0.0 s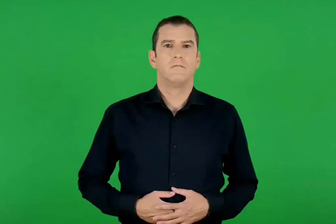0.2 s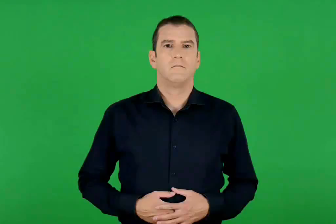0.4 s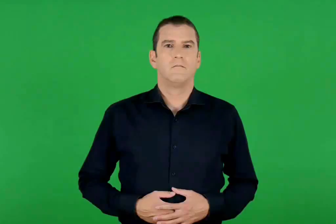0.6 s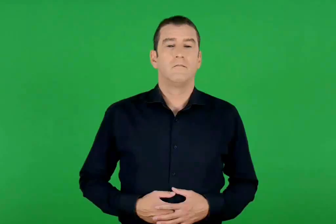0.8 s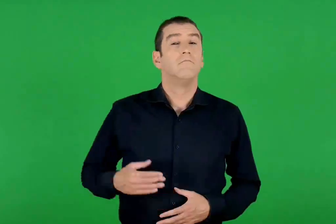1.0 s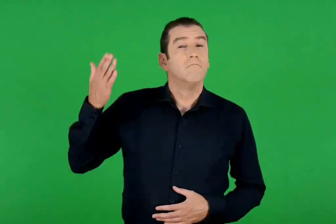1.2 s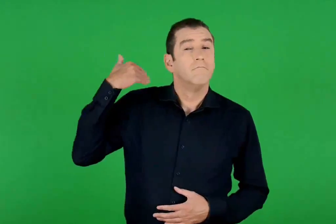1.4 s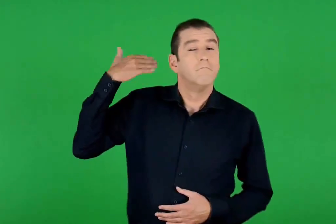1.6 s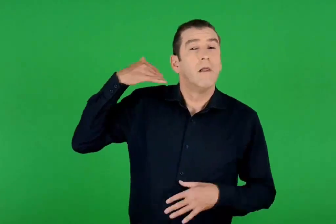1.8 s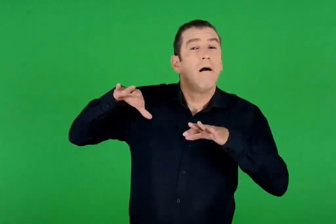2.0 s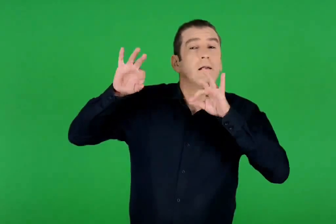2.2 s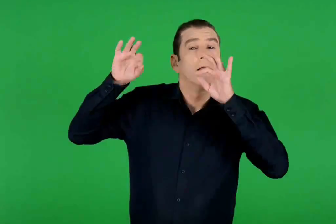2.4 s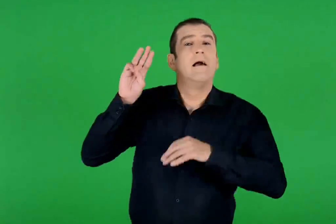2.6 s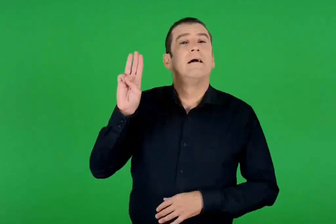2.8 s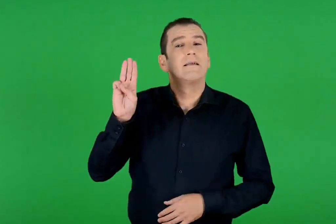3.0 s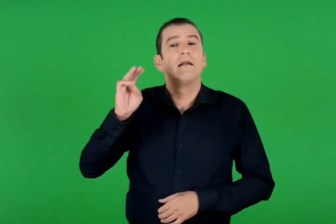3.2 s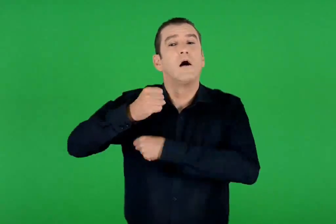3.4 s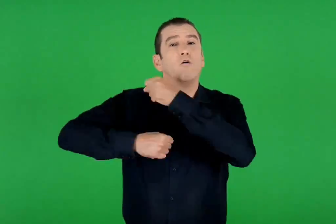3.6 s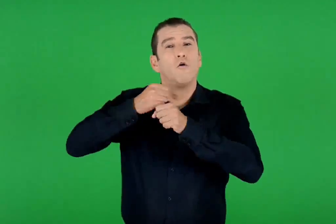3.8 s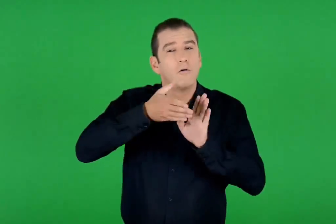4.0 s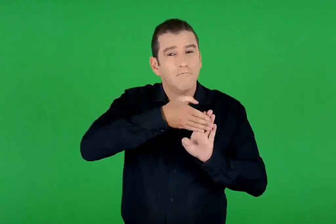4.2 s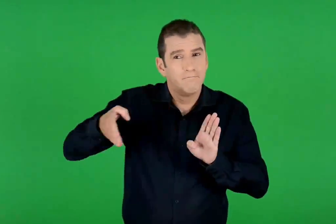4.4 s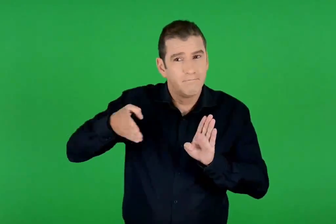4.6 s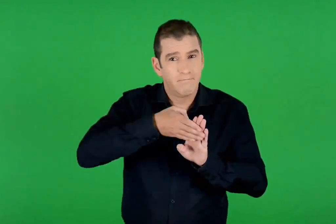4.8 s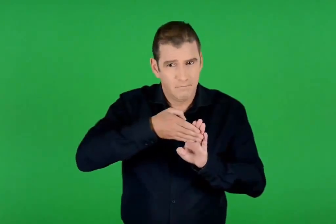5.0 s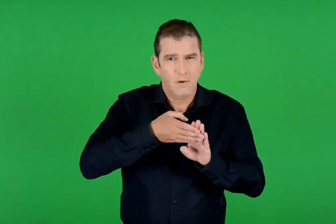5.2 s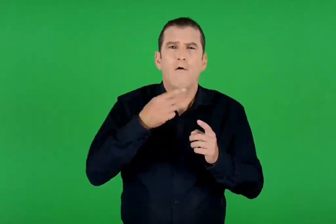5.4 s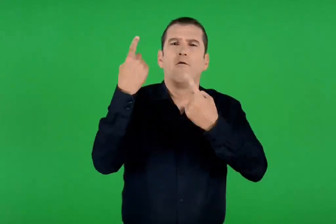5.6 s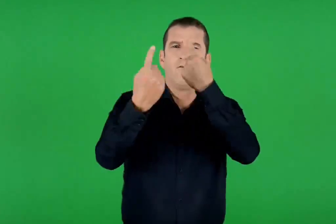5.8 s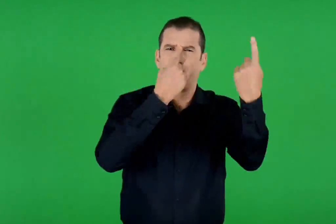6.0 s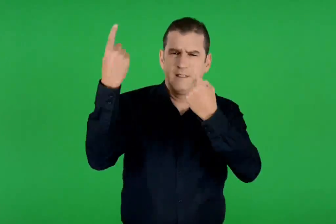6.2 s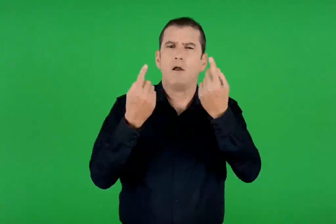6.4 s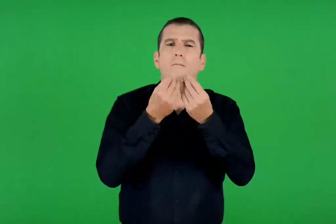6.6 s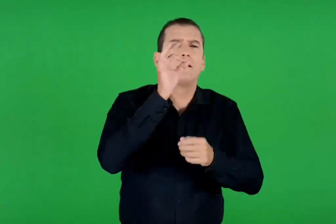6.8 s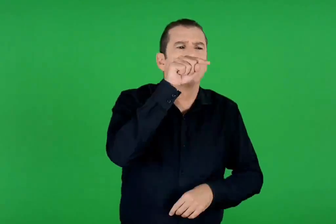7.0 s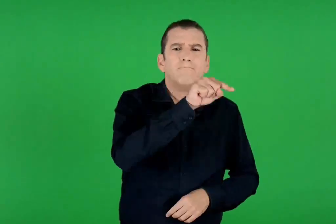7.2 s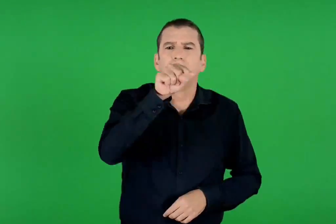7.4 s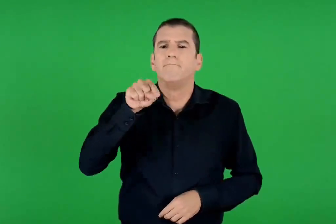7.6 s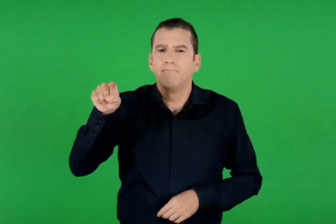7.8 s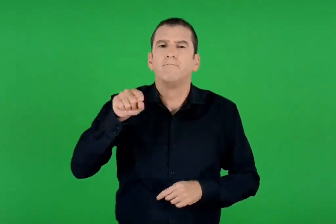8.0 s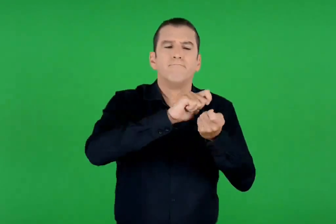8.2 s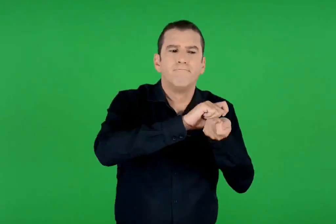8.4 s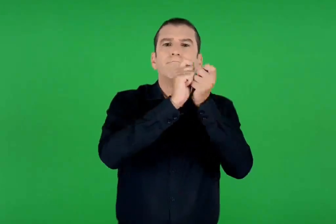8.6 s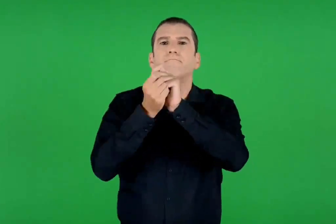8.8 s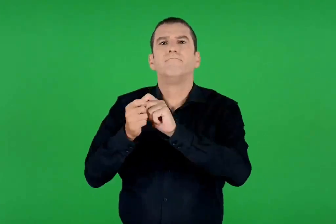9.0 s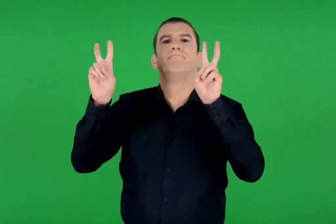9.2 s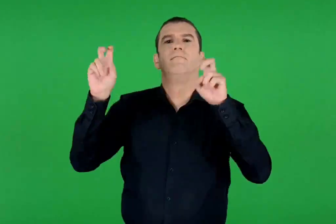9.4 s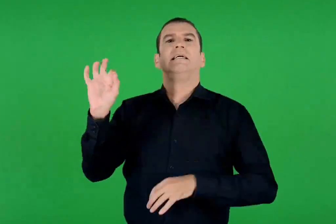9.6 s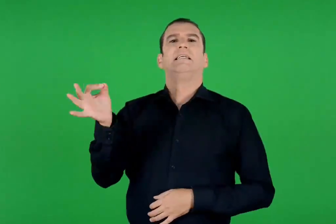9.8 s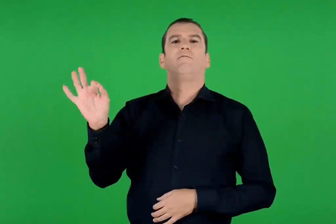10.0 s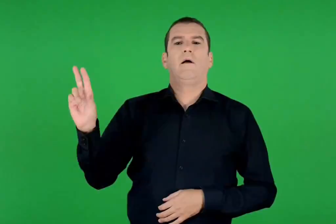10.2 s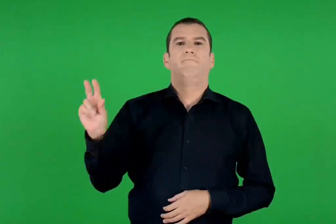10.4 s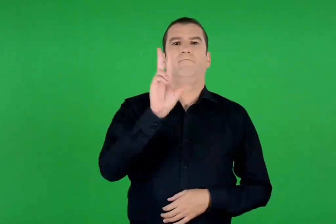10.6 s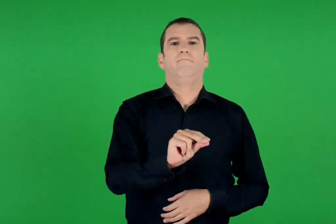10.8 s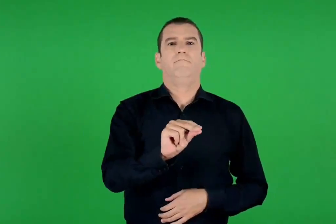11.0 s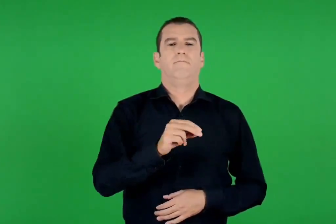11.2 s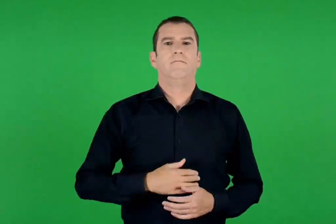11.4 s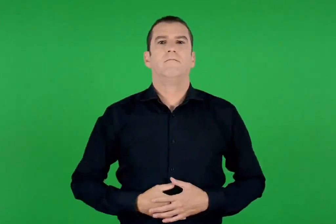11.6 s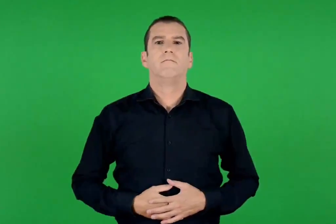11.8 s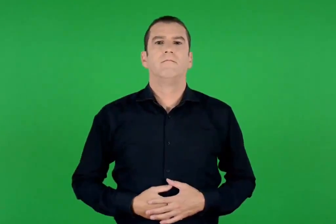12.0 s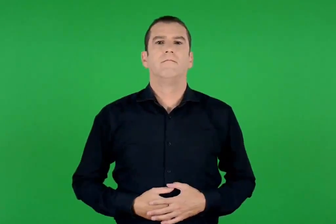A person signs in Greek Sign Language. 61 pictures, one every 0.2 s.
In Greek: στα πρώτα χριστιανικά χρόνια , πολλά από τα στοιχεία της φύσης χρησιμοποιήθηκαν σα σύμβολα
